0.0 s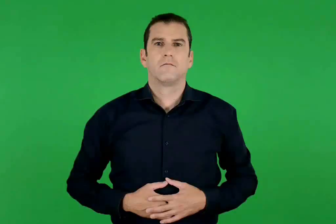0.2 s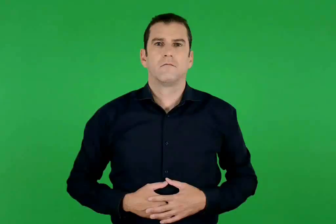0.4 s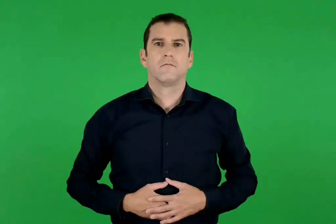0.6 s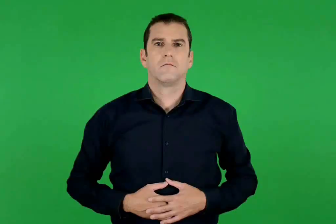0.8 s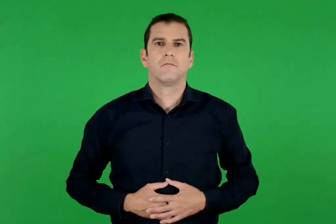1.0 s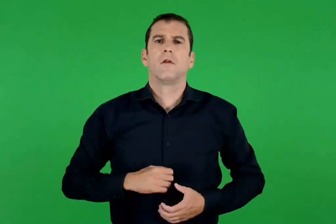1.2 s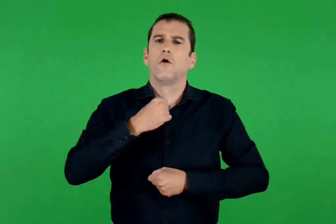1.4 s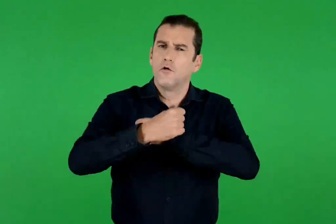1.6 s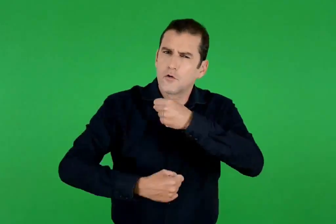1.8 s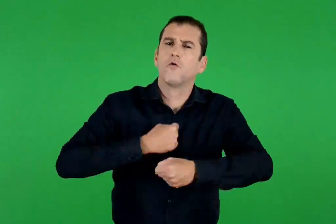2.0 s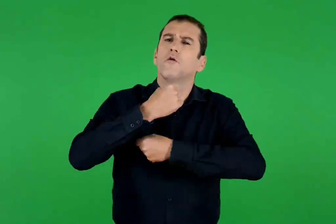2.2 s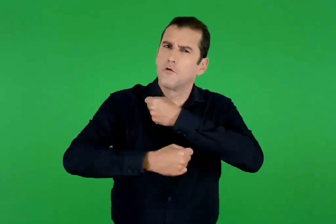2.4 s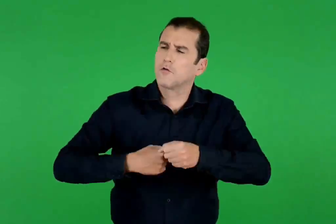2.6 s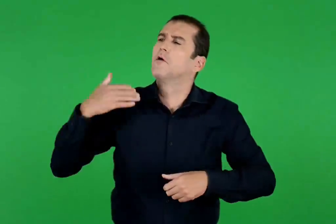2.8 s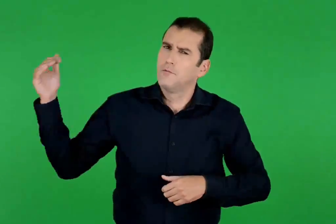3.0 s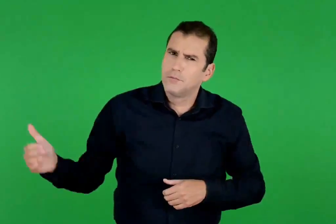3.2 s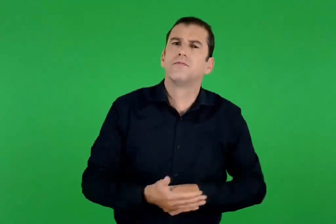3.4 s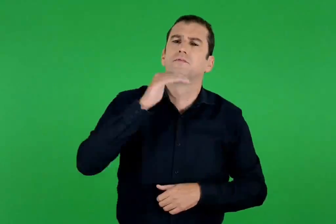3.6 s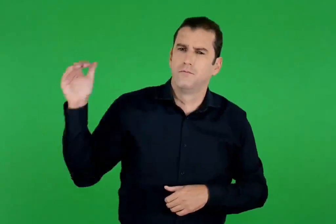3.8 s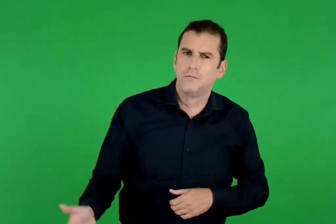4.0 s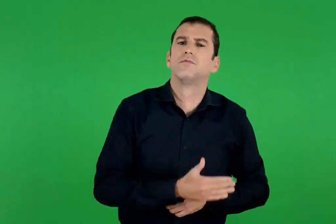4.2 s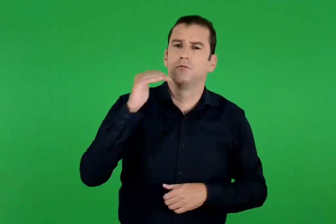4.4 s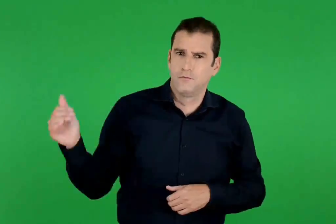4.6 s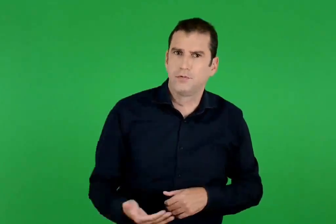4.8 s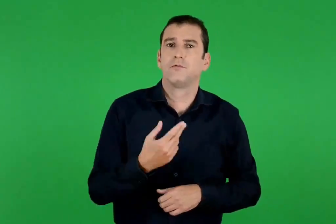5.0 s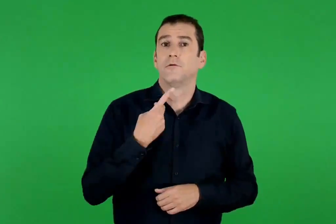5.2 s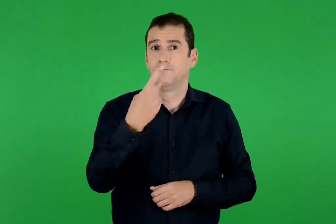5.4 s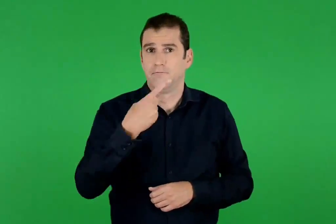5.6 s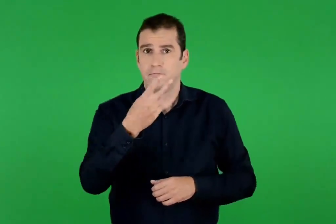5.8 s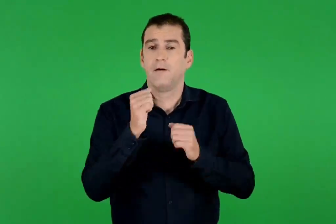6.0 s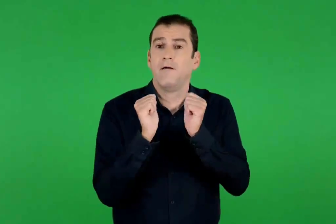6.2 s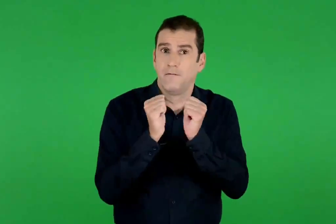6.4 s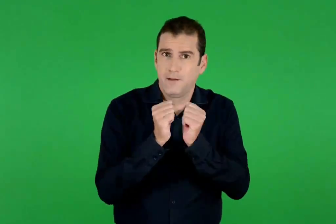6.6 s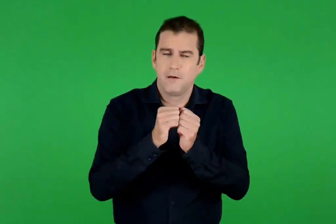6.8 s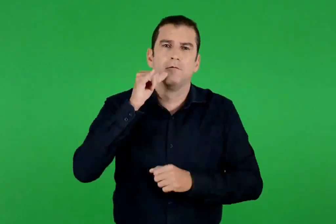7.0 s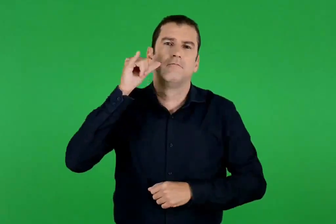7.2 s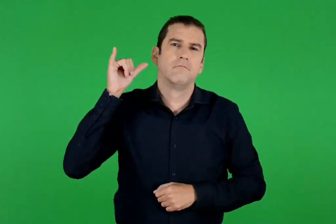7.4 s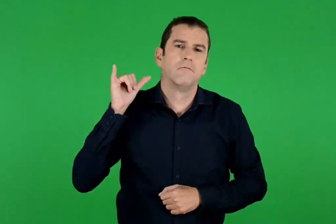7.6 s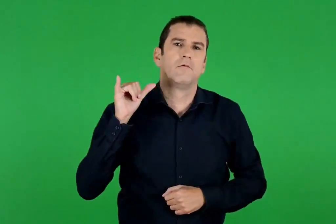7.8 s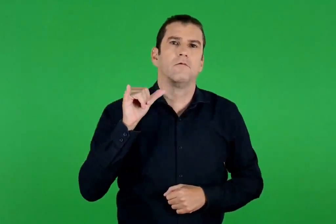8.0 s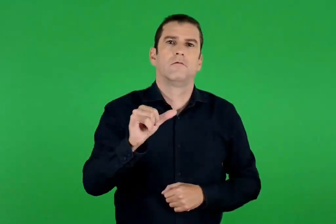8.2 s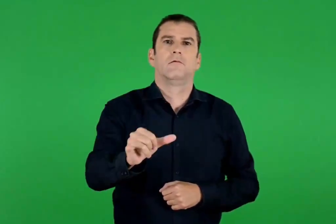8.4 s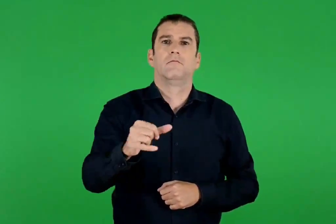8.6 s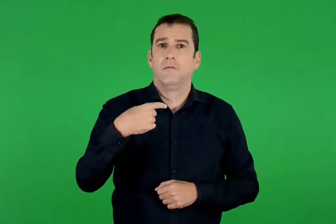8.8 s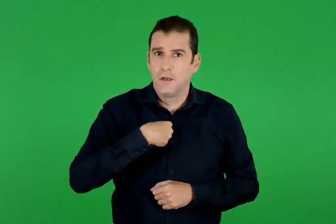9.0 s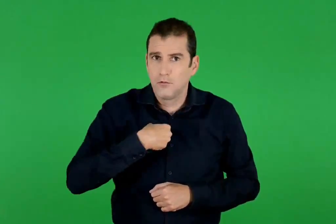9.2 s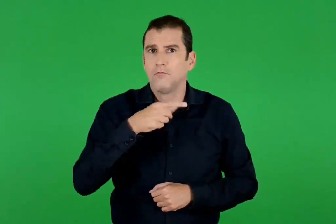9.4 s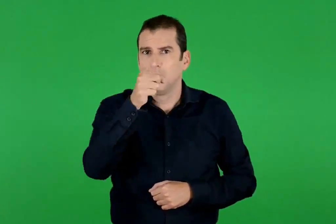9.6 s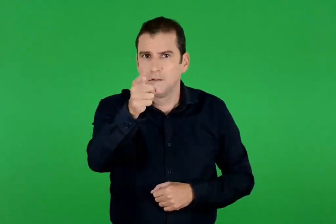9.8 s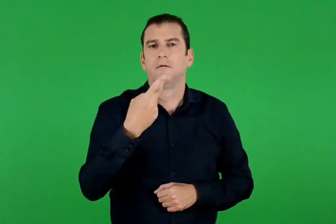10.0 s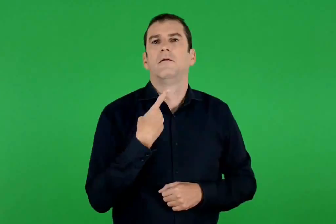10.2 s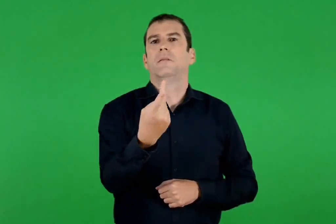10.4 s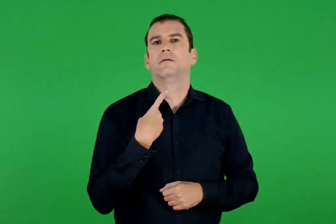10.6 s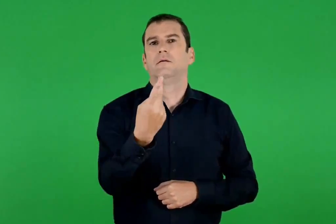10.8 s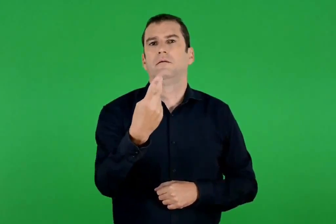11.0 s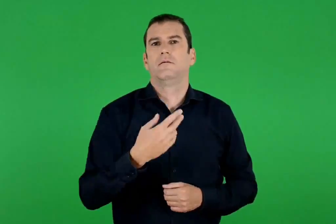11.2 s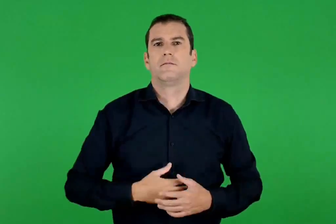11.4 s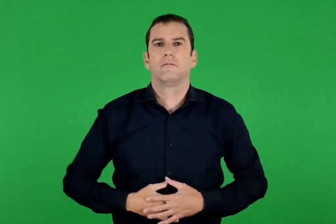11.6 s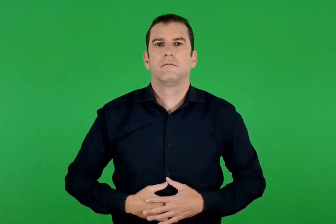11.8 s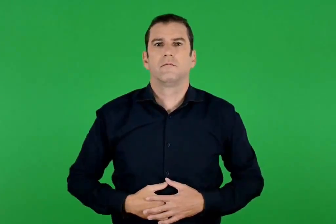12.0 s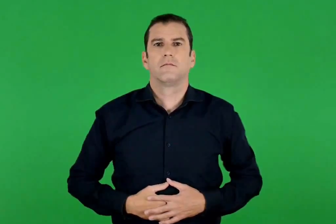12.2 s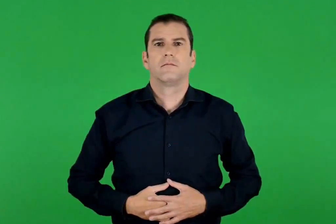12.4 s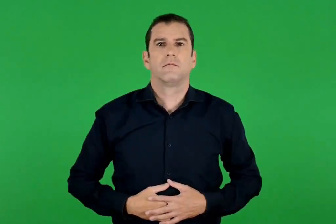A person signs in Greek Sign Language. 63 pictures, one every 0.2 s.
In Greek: κι όσο περνάνε και φεύγουν τα χρόνια , και η φιλία μας θα μένει αιώνια , εγώ κι εσύ μαζί
